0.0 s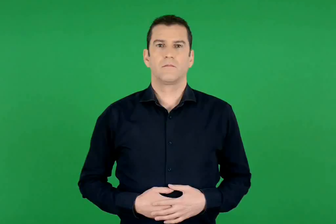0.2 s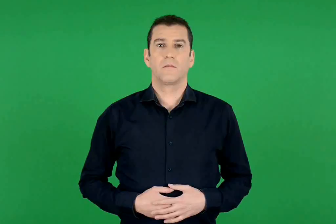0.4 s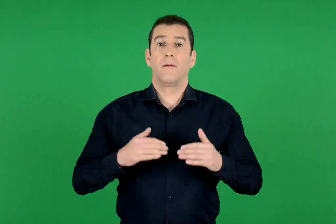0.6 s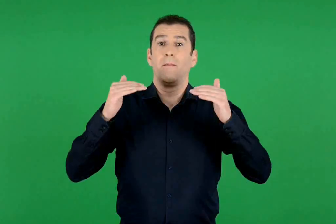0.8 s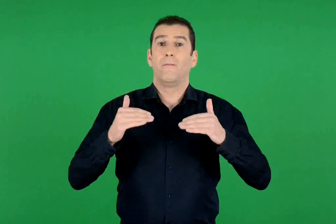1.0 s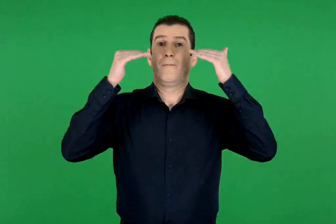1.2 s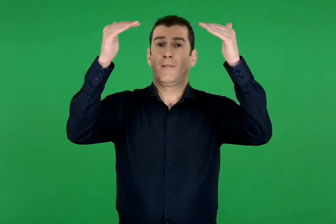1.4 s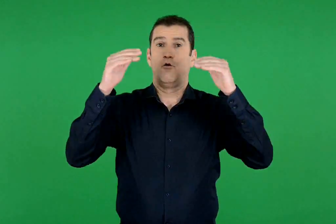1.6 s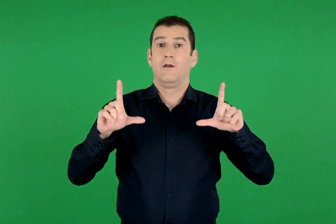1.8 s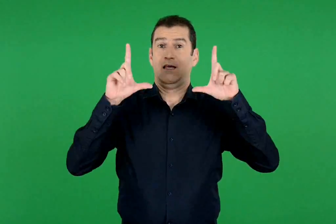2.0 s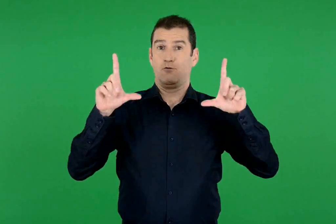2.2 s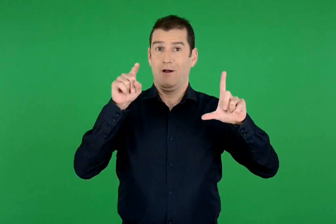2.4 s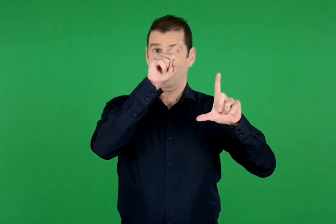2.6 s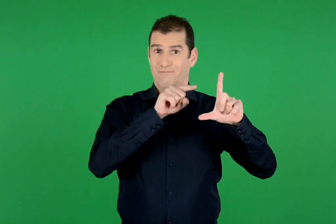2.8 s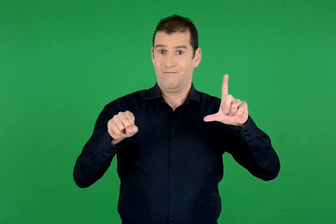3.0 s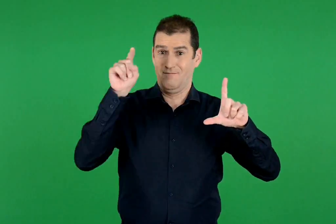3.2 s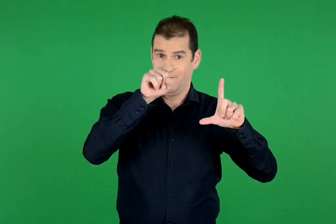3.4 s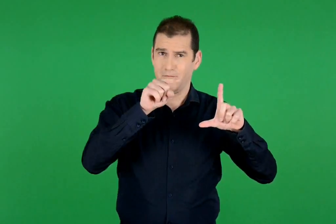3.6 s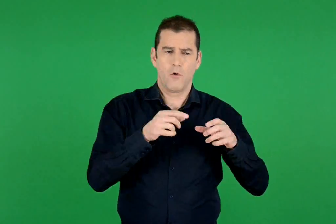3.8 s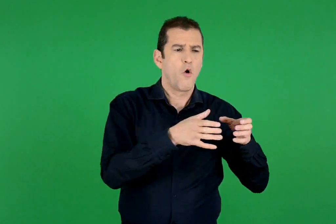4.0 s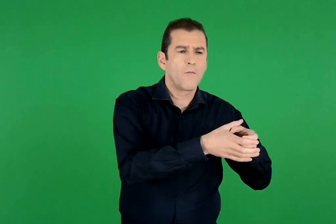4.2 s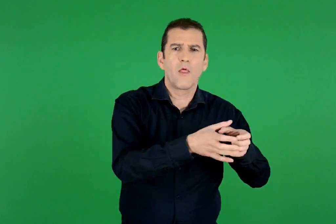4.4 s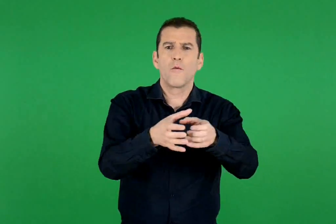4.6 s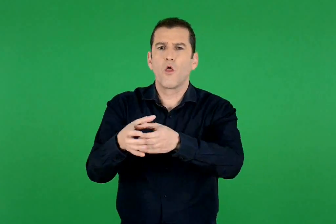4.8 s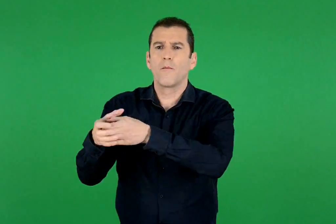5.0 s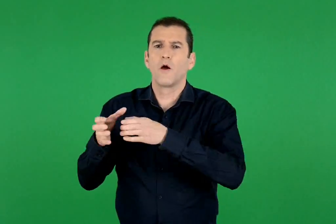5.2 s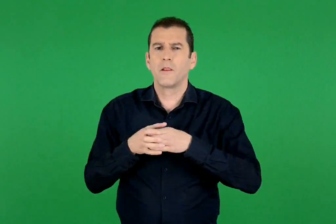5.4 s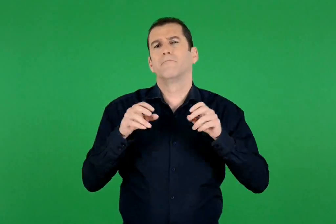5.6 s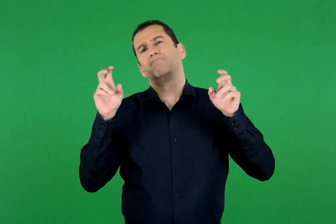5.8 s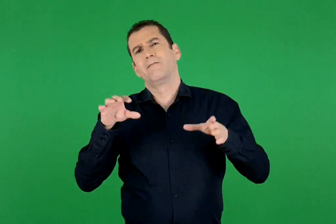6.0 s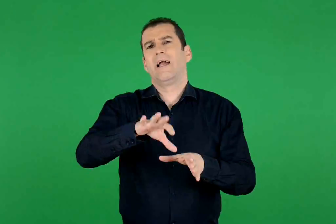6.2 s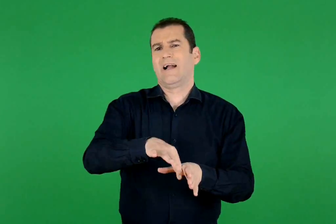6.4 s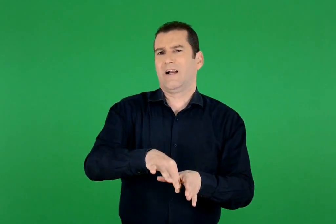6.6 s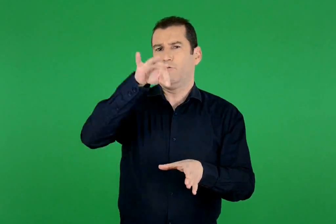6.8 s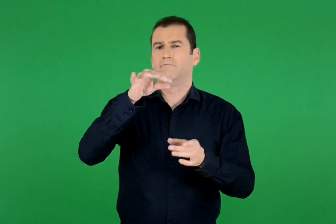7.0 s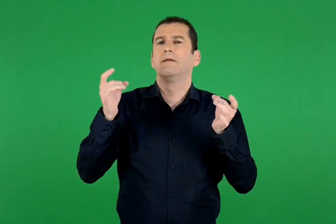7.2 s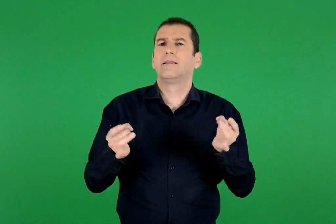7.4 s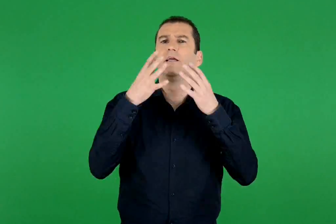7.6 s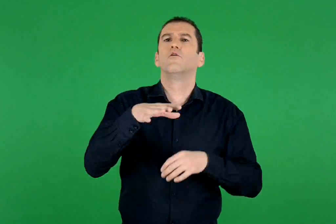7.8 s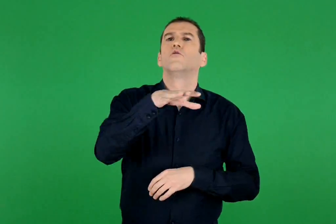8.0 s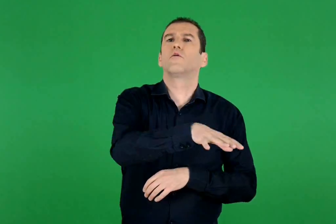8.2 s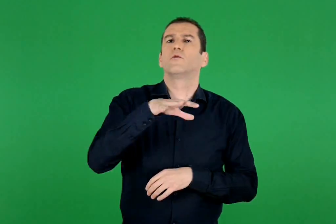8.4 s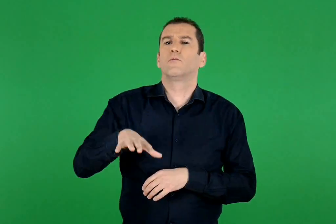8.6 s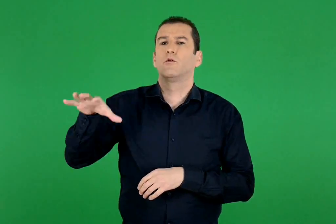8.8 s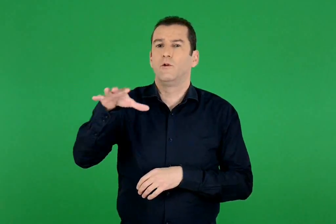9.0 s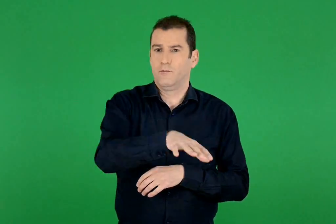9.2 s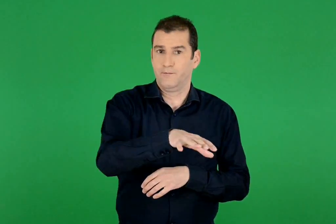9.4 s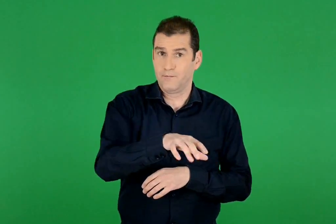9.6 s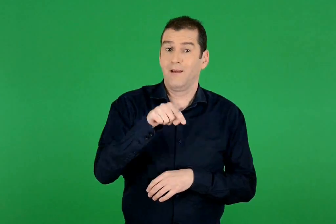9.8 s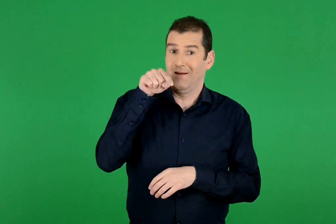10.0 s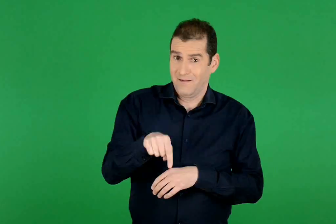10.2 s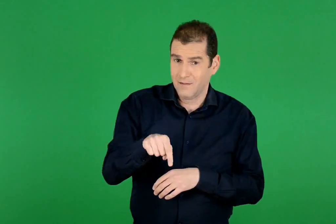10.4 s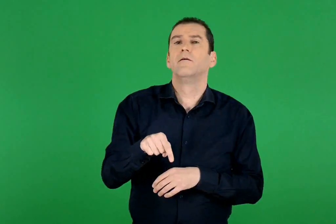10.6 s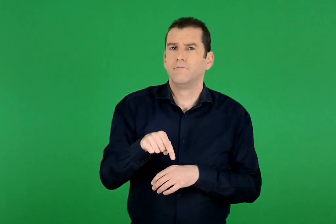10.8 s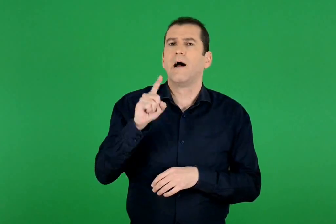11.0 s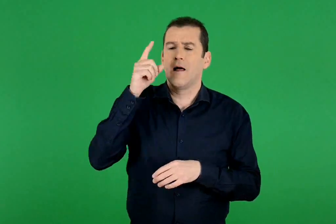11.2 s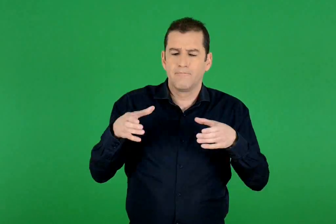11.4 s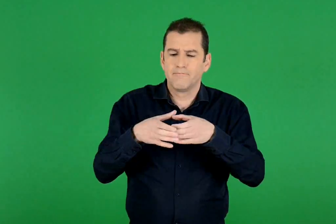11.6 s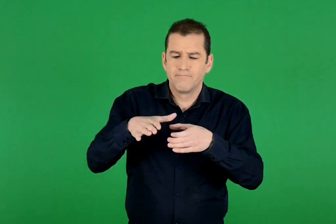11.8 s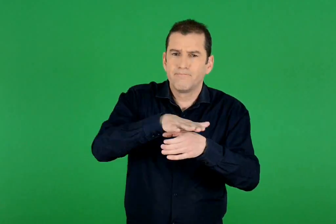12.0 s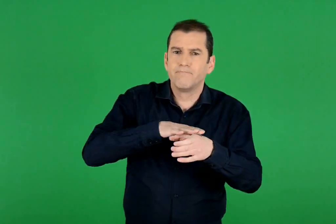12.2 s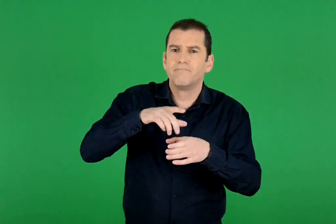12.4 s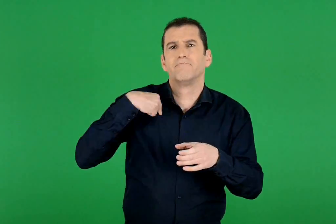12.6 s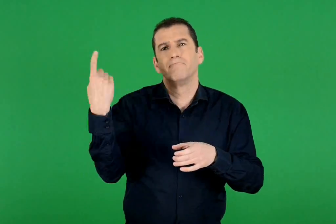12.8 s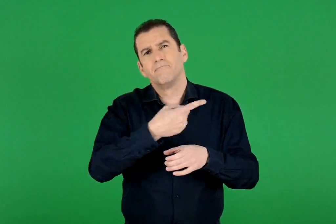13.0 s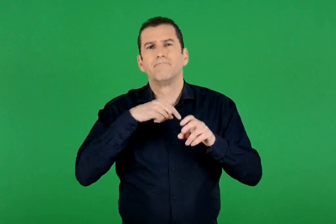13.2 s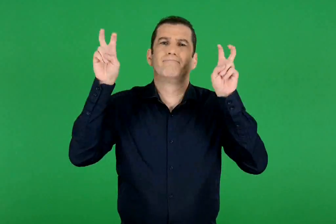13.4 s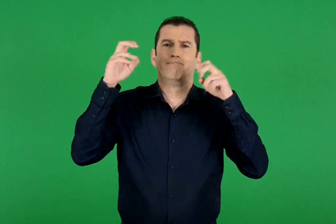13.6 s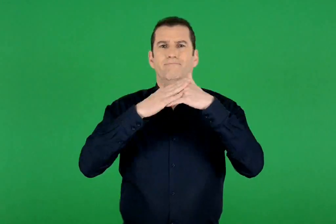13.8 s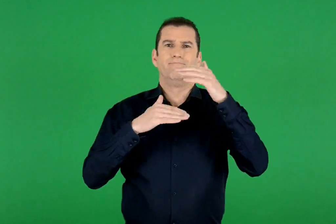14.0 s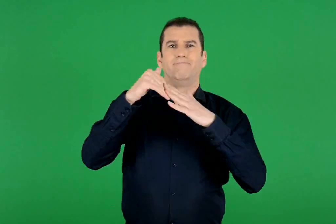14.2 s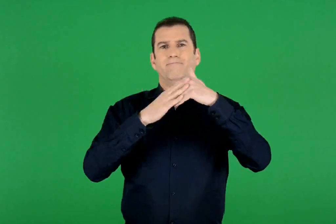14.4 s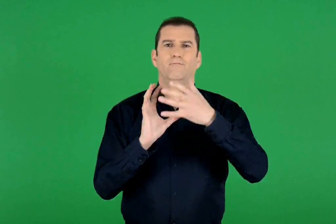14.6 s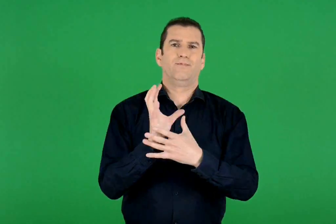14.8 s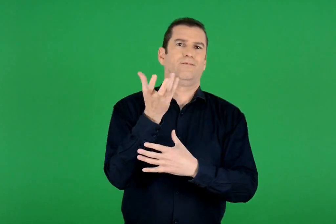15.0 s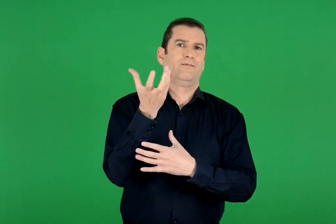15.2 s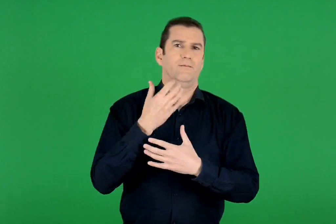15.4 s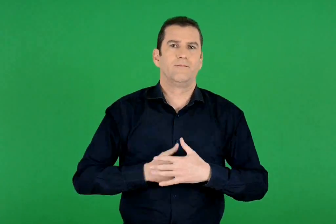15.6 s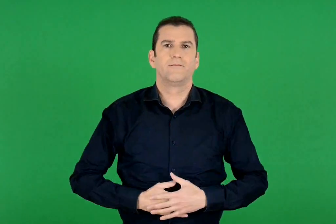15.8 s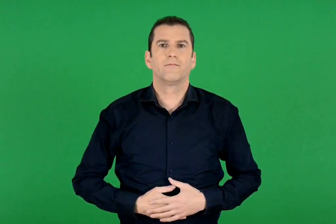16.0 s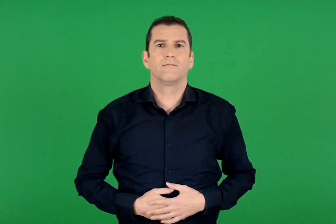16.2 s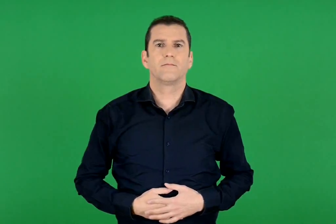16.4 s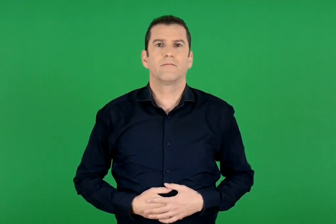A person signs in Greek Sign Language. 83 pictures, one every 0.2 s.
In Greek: κάνουμε κλήρωση και σε κάθε ομάδα τυχαίνει ένας από τους τόπους της παραπάνω εικόνας. εκεί θα χτίσουμε έναν οικισμό
